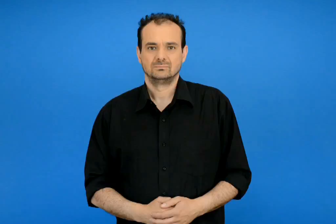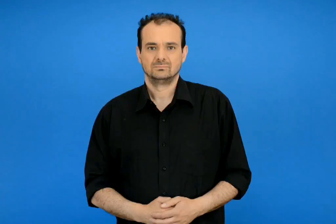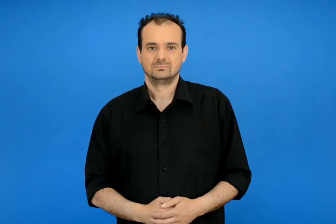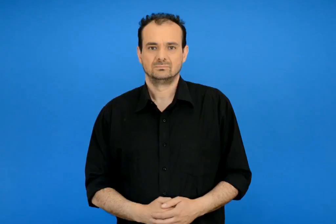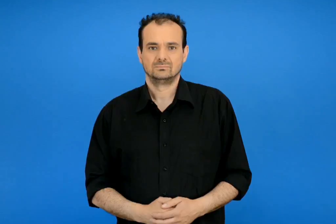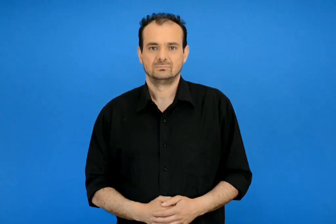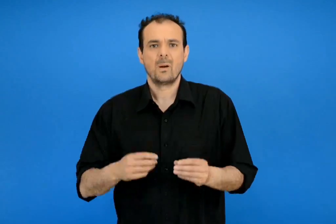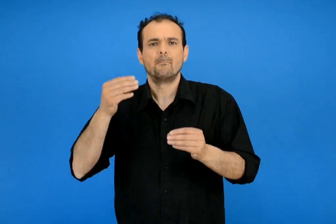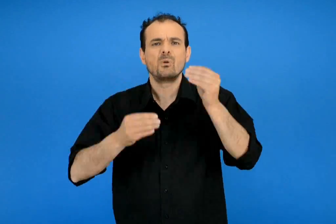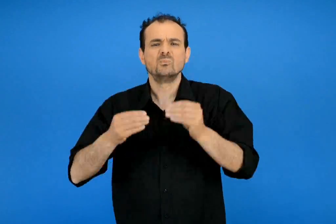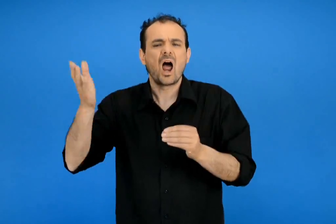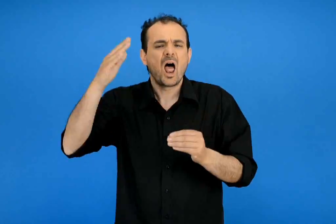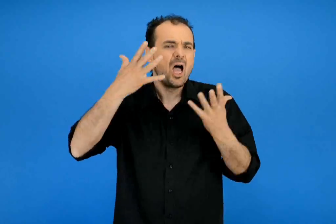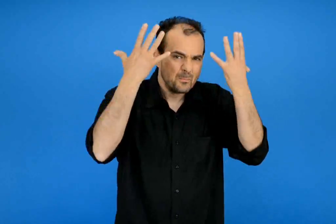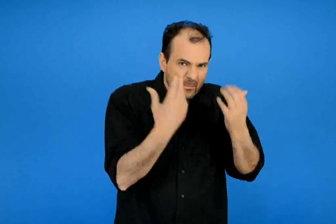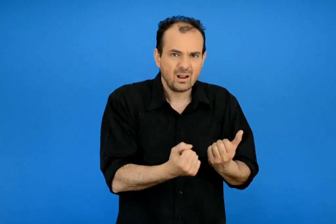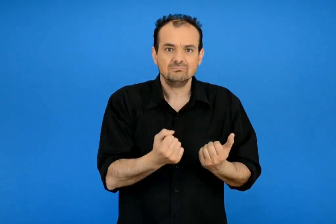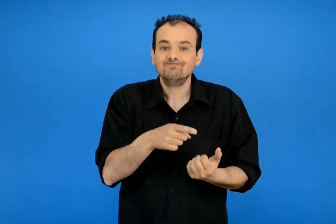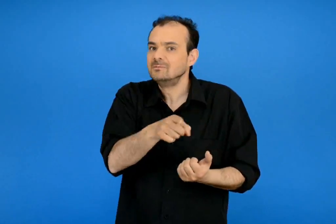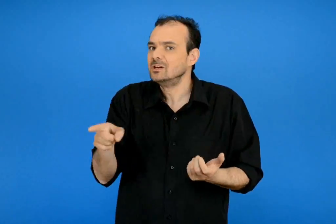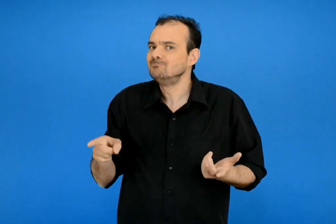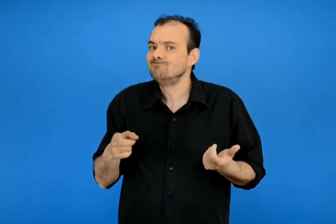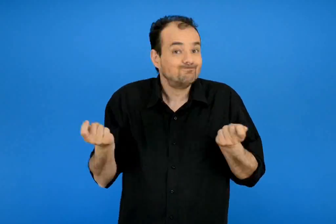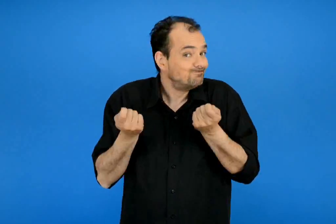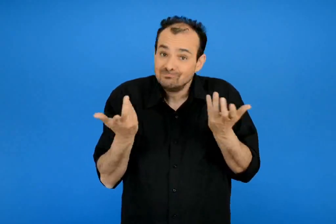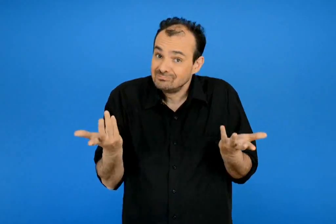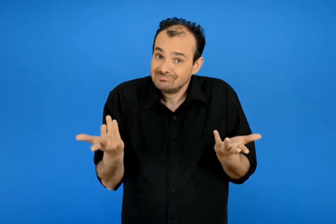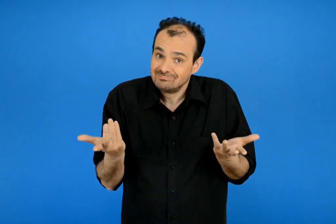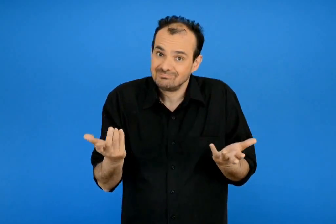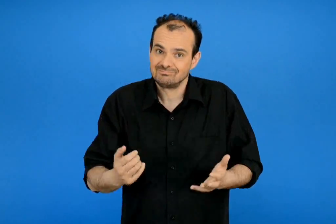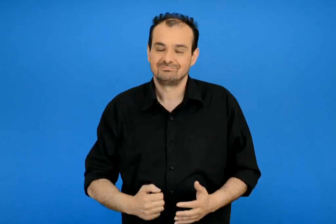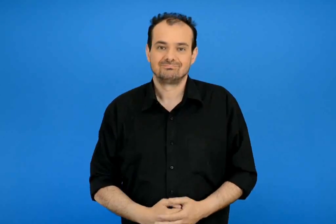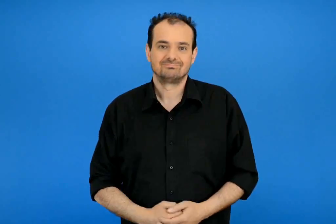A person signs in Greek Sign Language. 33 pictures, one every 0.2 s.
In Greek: υπάρχουν όμως και άλλα προβλήματα τι κάνουμε για αυτά ;
